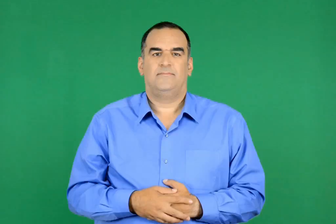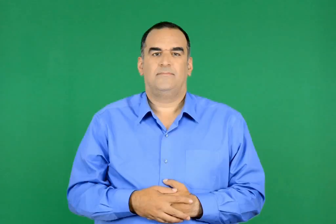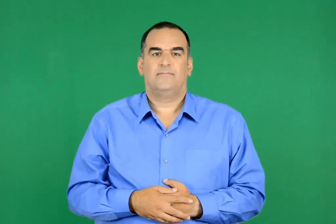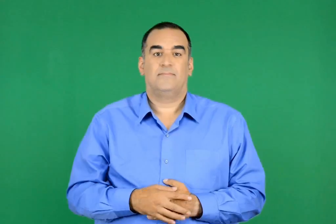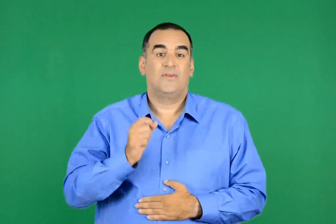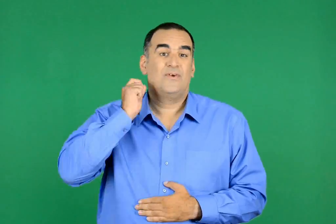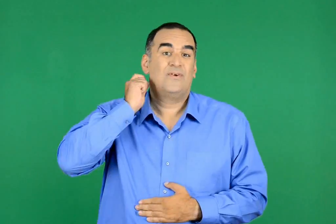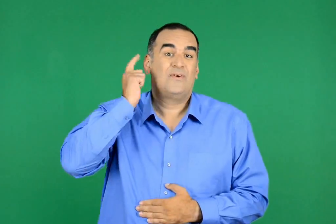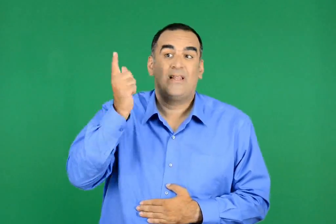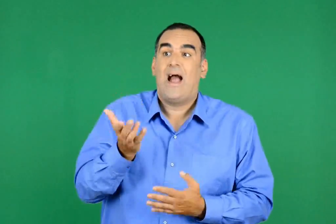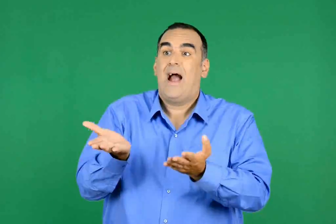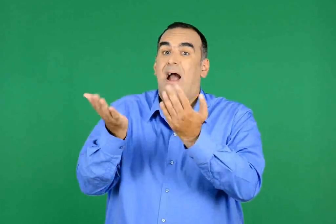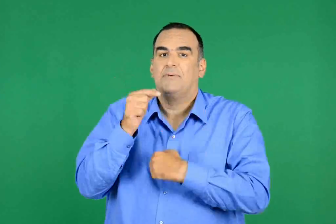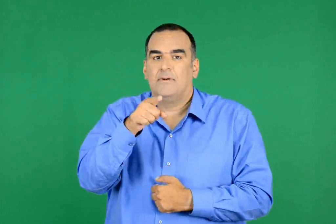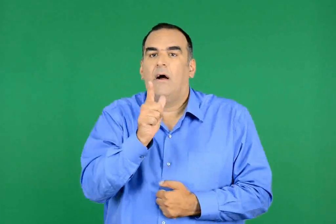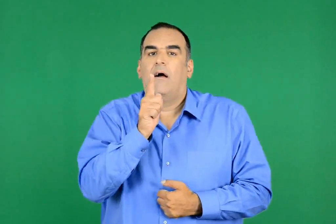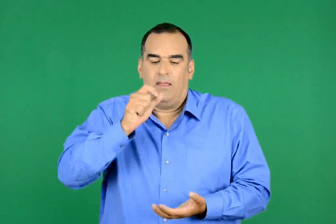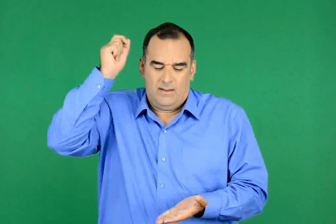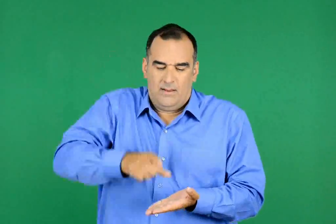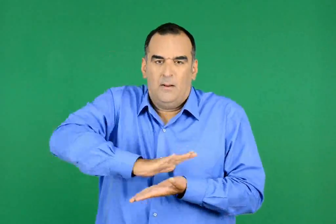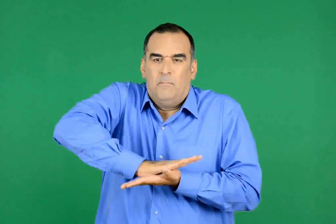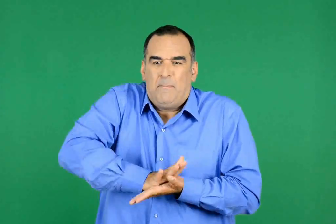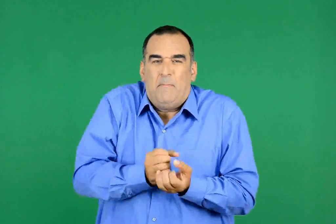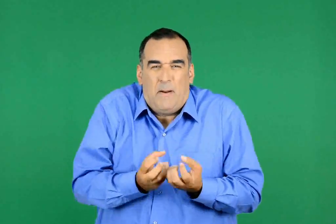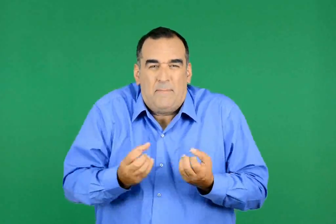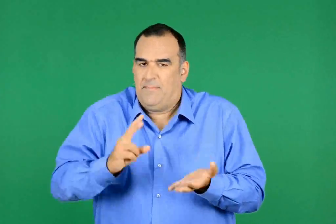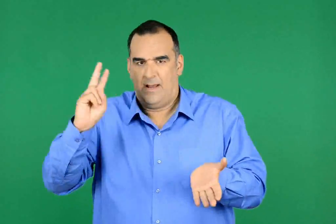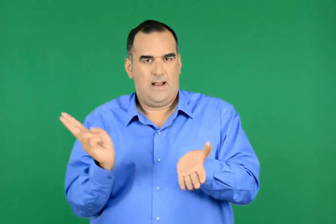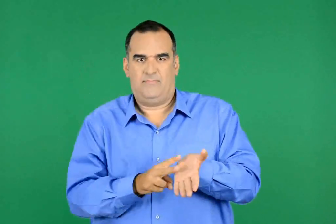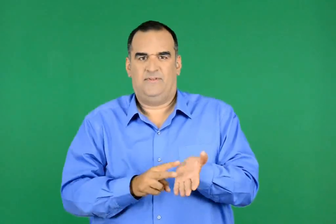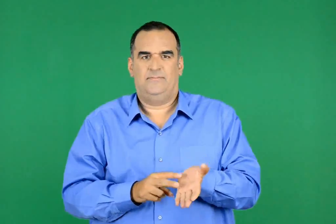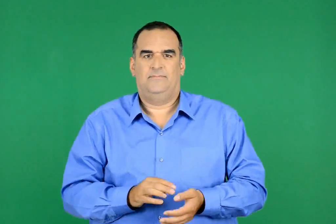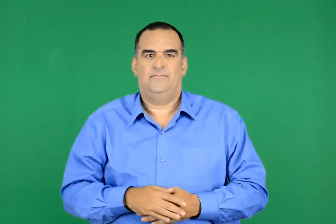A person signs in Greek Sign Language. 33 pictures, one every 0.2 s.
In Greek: απαγορεύεται να πετάτε στρακαστρούκες άμα δεν είναι γιορτή
